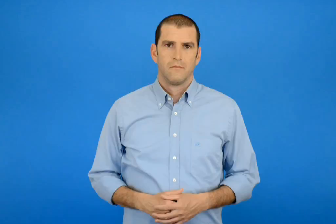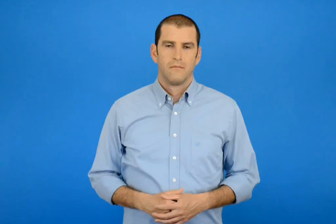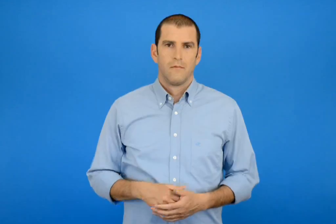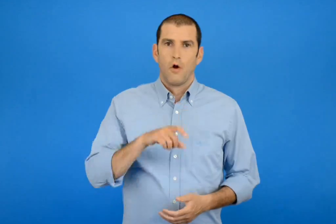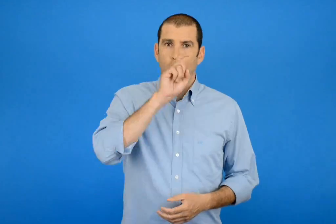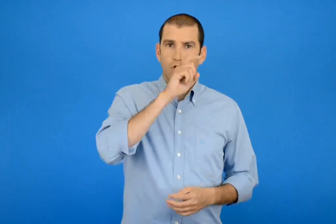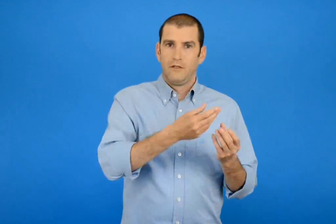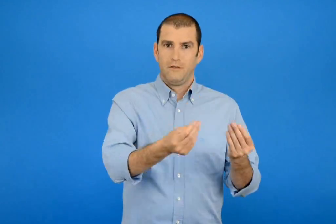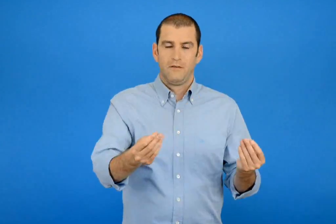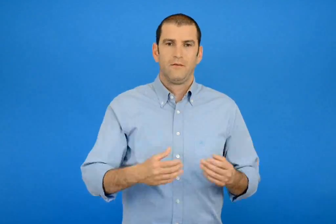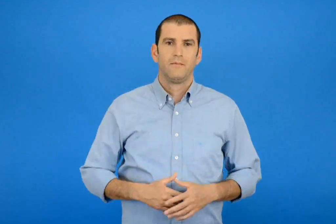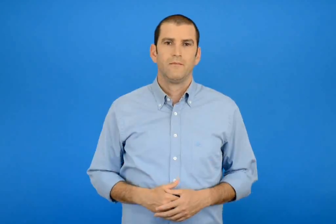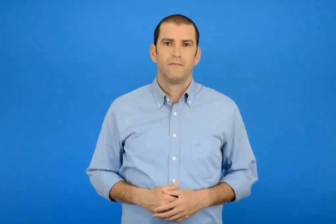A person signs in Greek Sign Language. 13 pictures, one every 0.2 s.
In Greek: κότες
